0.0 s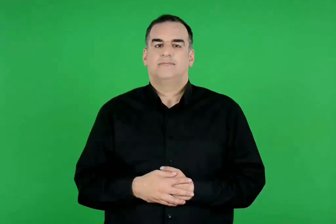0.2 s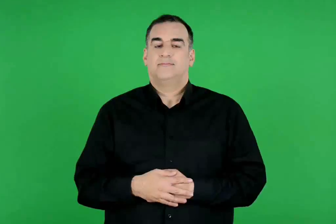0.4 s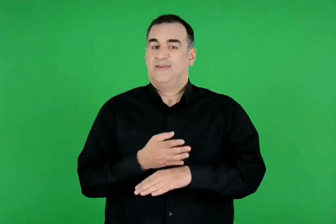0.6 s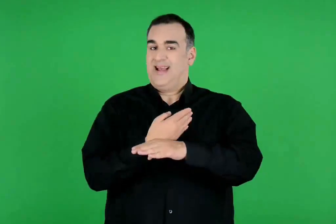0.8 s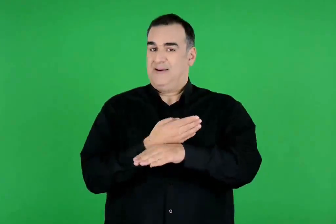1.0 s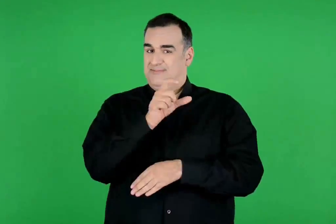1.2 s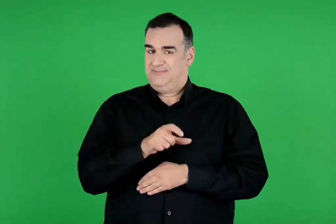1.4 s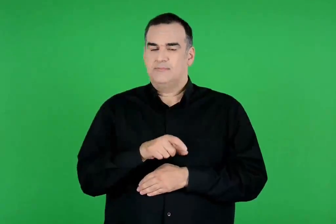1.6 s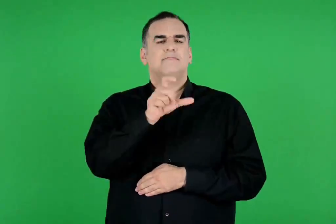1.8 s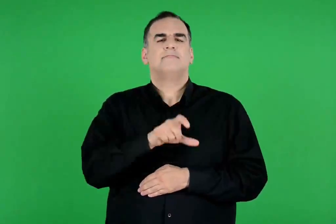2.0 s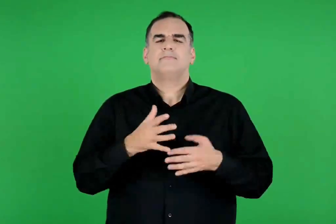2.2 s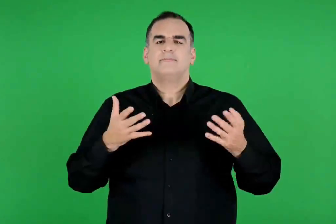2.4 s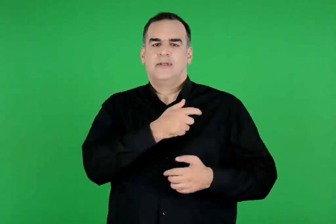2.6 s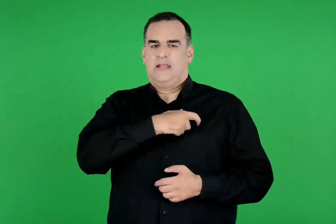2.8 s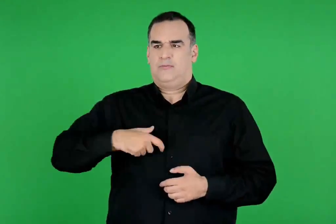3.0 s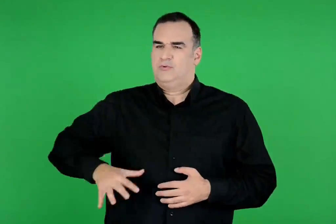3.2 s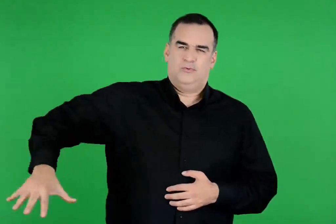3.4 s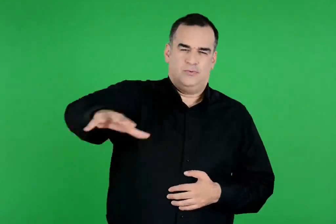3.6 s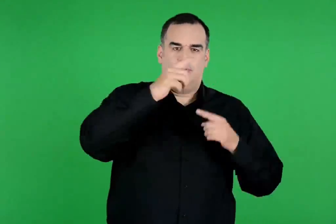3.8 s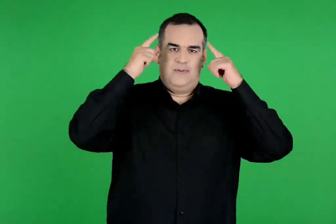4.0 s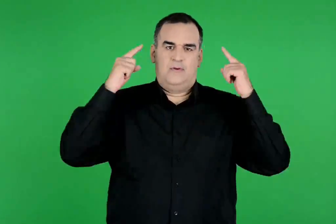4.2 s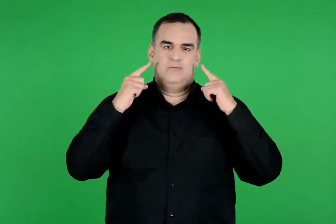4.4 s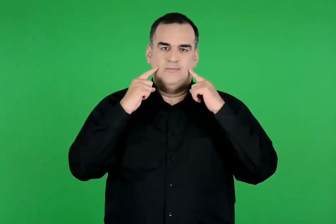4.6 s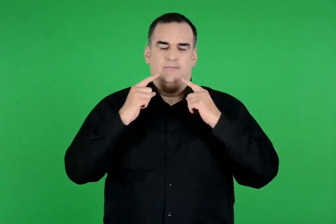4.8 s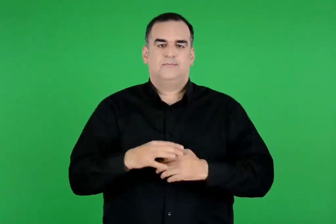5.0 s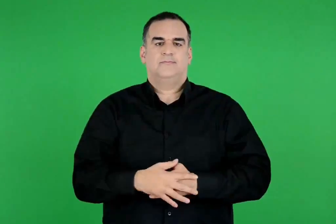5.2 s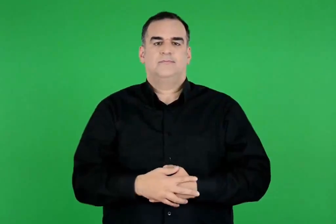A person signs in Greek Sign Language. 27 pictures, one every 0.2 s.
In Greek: ο ερμής ήταν ο αγγελιοφόρος των θεών
